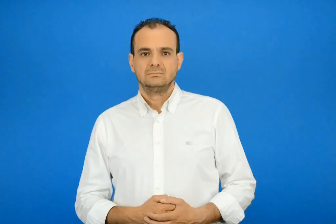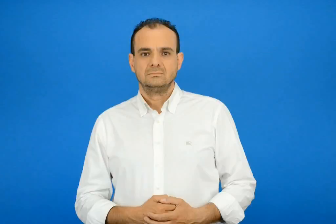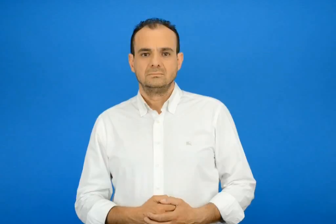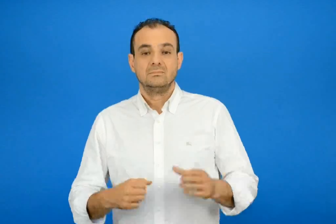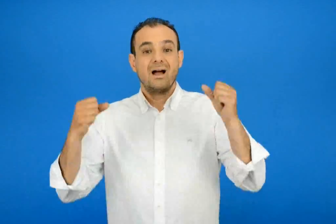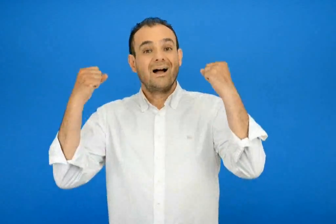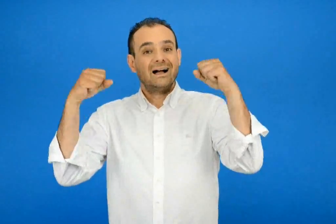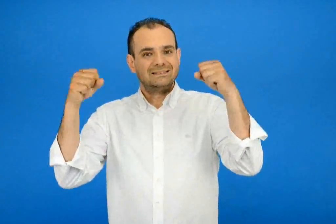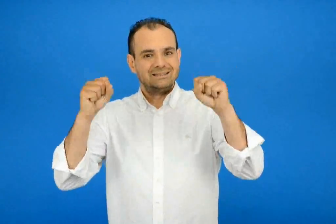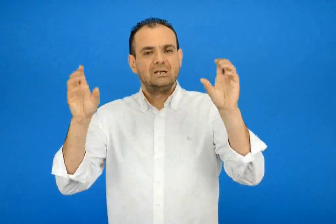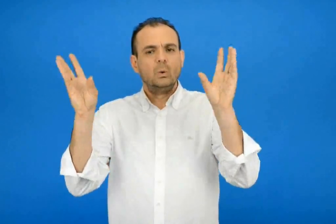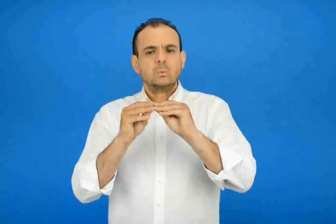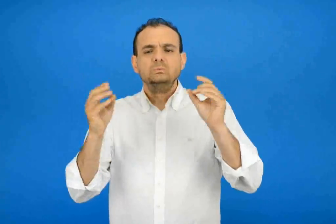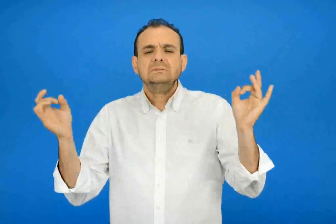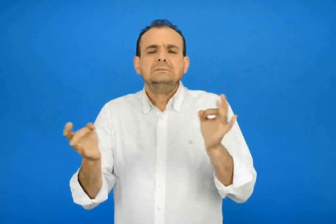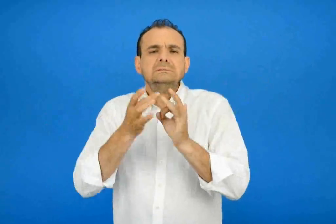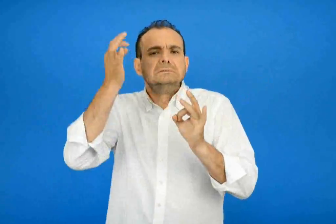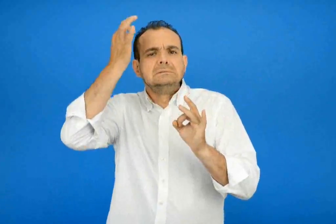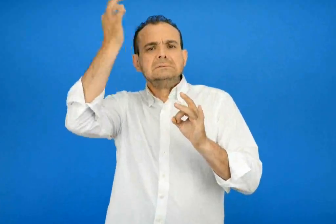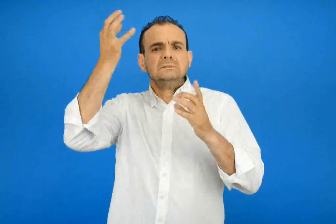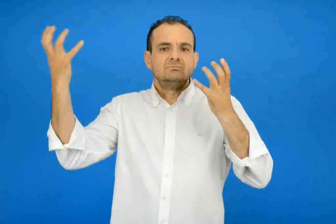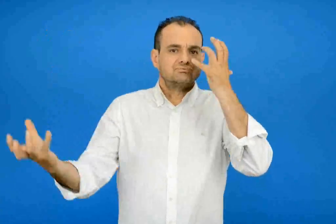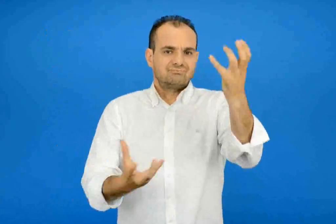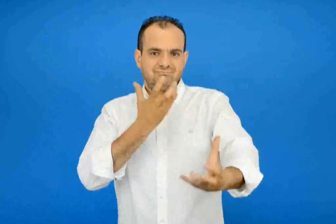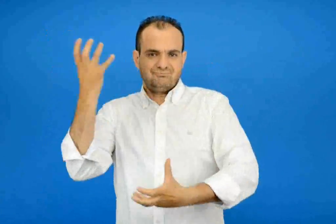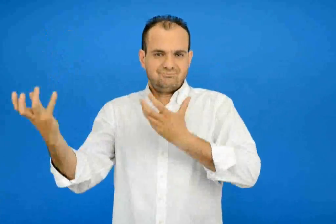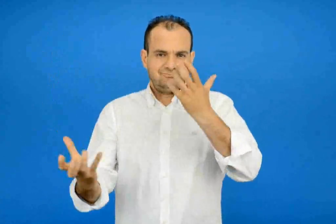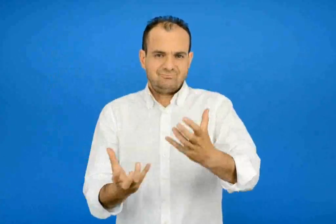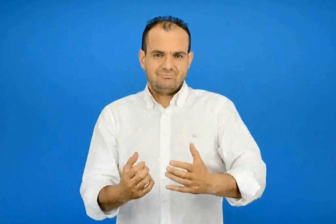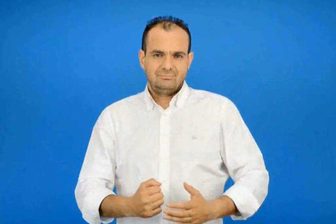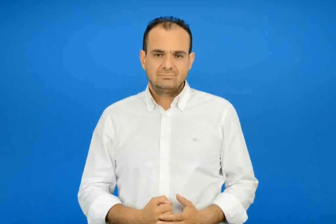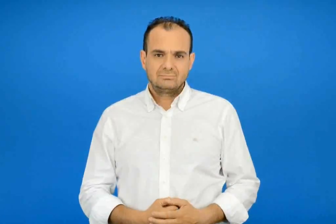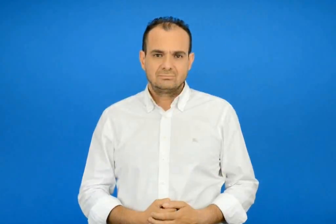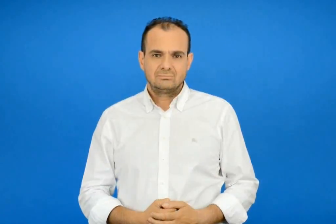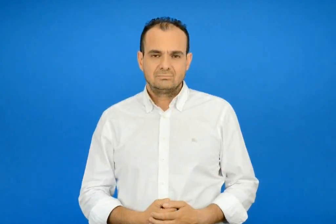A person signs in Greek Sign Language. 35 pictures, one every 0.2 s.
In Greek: άσκηση για περίπτωση πυρκαγιάς
